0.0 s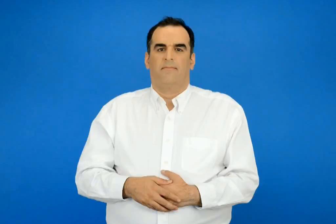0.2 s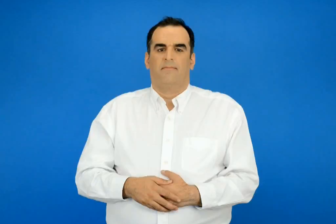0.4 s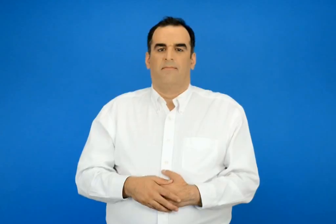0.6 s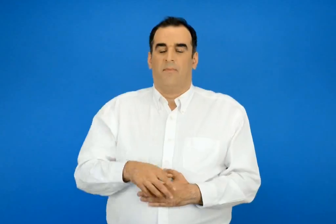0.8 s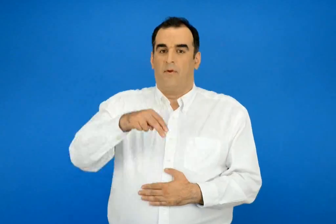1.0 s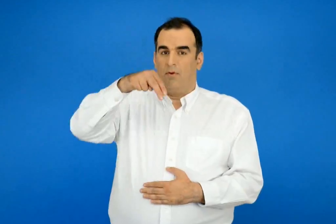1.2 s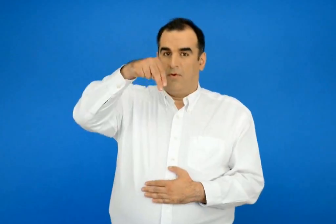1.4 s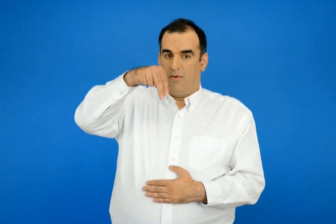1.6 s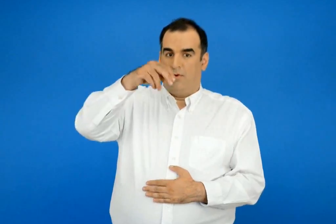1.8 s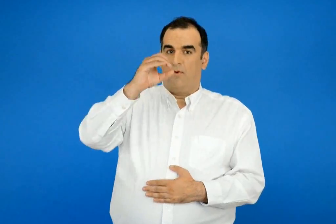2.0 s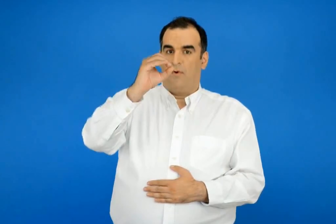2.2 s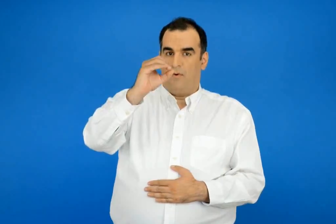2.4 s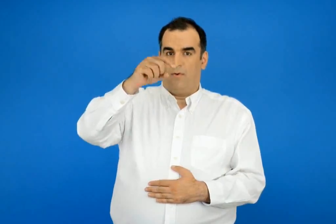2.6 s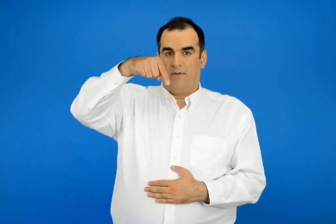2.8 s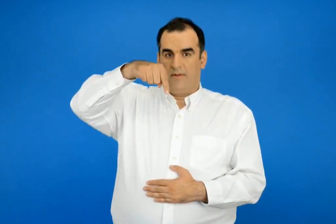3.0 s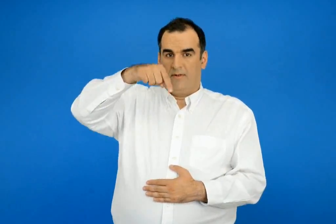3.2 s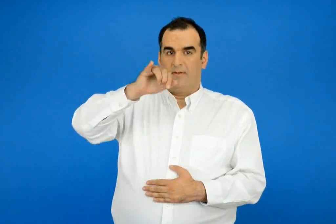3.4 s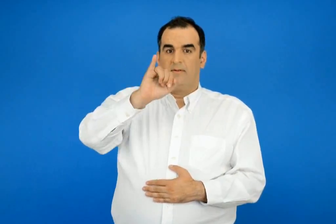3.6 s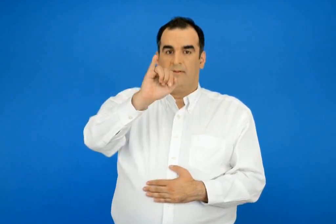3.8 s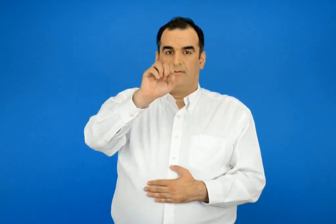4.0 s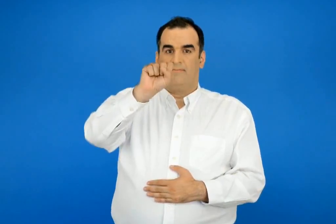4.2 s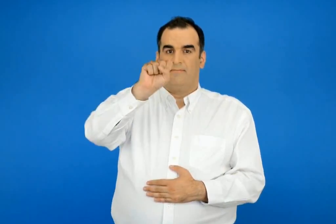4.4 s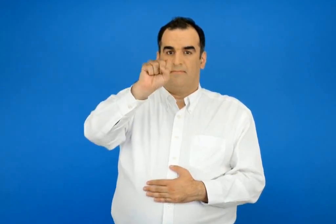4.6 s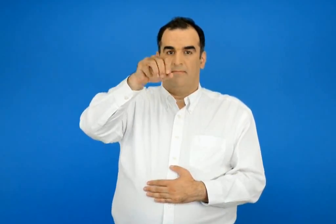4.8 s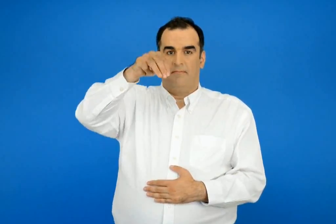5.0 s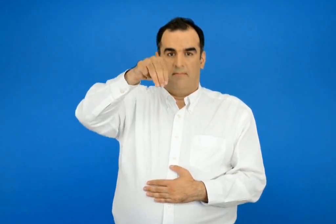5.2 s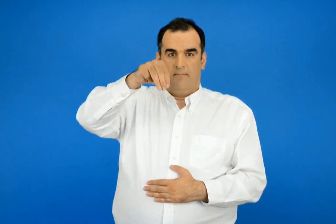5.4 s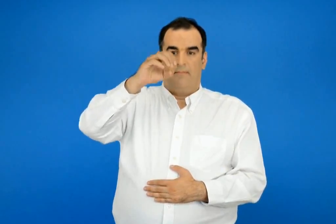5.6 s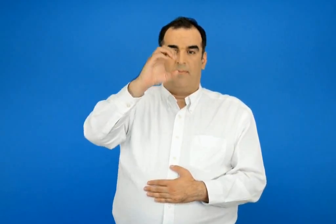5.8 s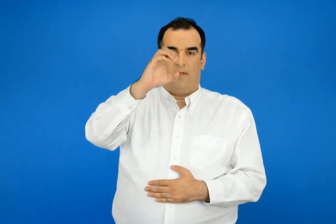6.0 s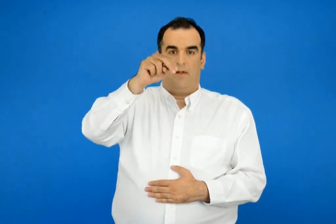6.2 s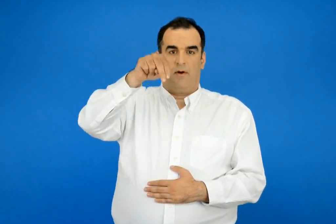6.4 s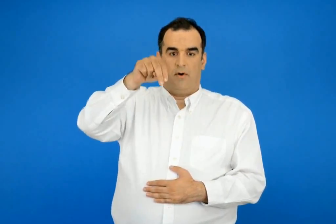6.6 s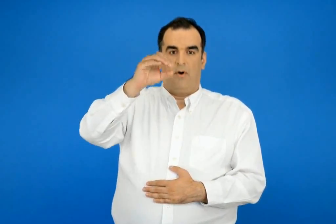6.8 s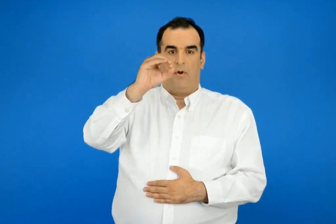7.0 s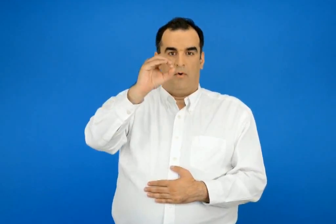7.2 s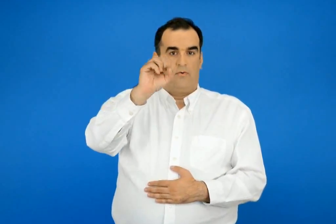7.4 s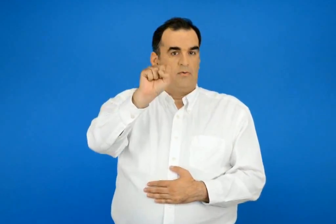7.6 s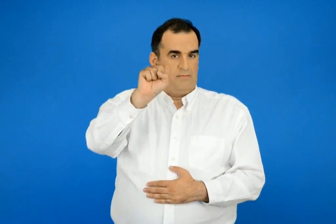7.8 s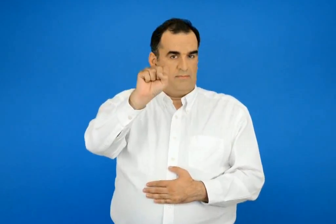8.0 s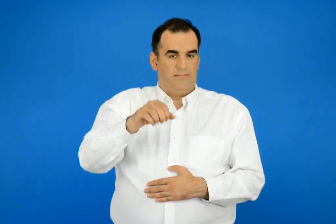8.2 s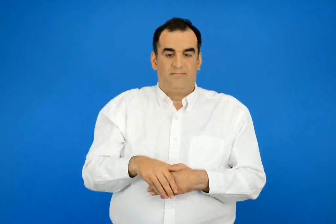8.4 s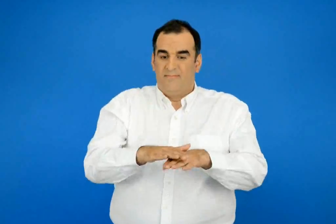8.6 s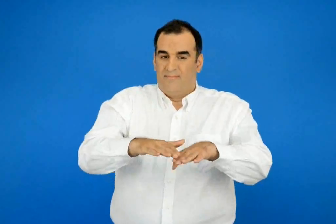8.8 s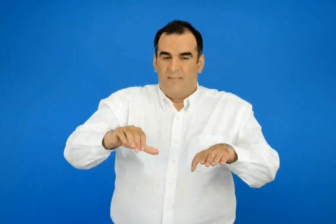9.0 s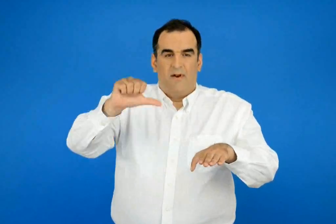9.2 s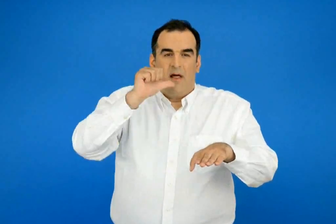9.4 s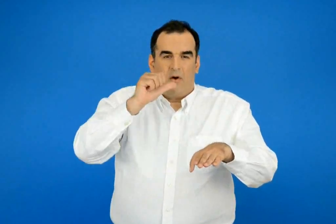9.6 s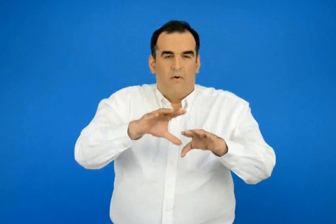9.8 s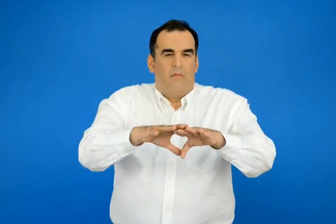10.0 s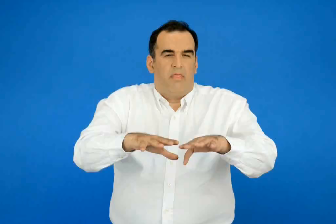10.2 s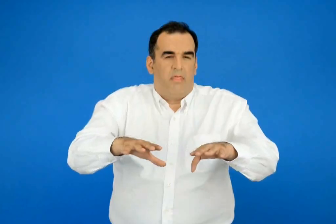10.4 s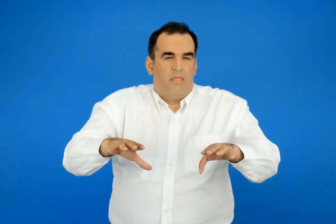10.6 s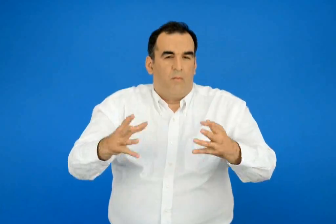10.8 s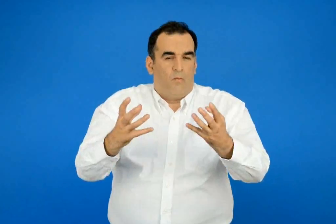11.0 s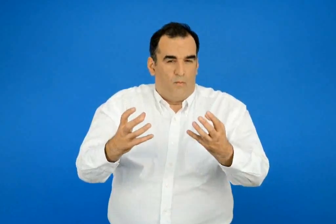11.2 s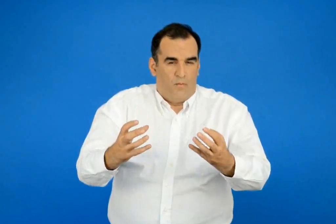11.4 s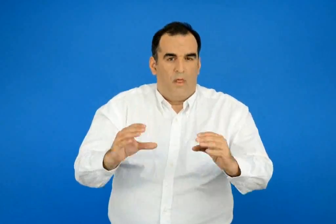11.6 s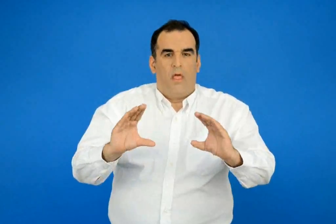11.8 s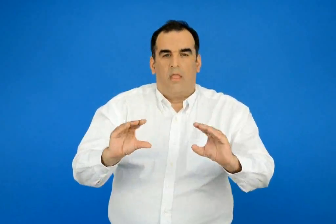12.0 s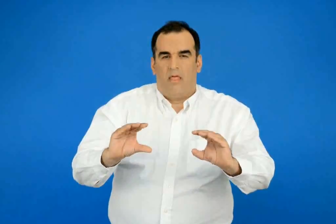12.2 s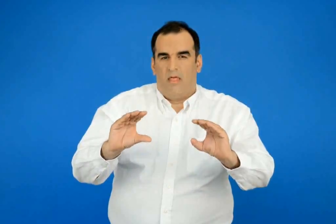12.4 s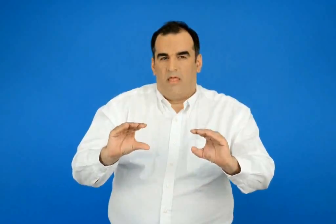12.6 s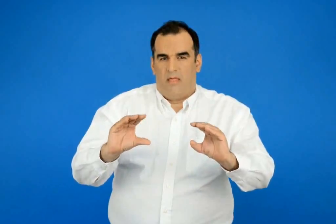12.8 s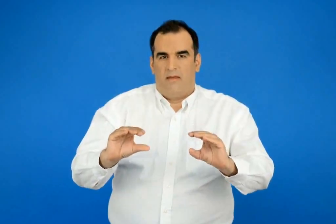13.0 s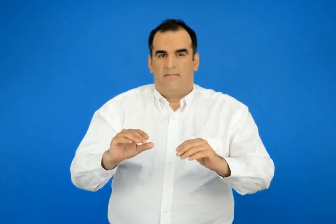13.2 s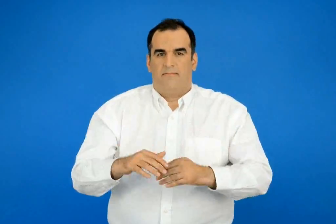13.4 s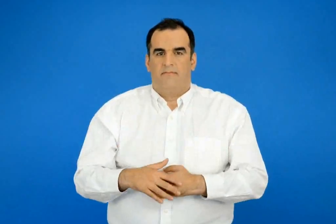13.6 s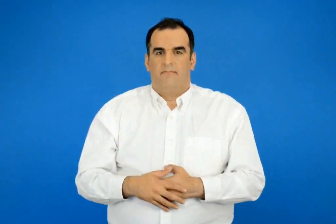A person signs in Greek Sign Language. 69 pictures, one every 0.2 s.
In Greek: νοτισμένος η ο που είναι λίγο βρεγμένος και μαλακός
